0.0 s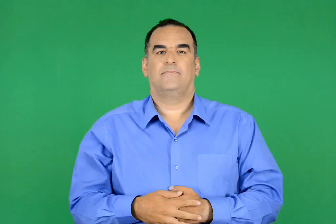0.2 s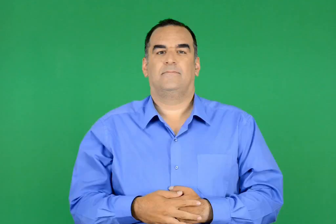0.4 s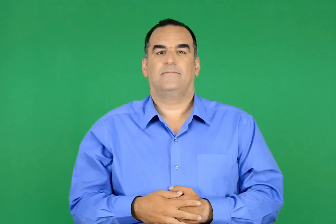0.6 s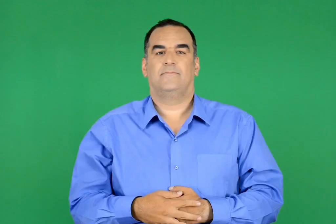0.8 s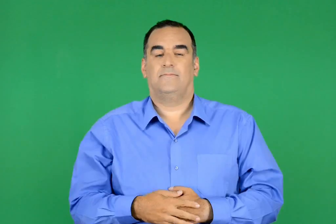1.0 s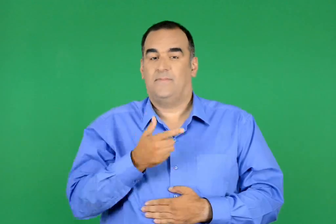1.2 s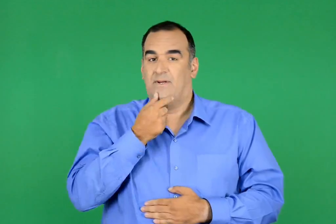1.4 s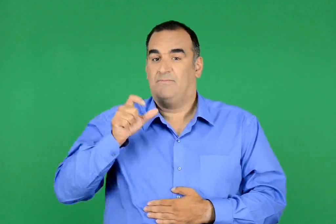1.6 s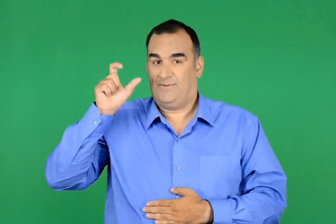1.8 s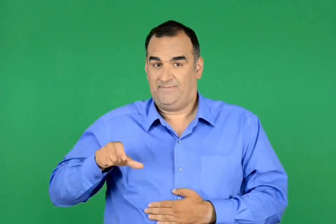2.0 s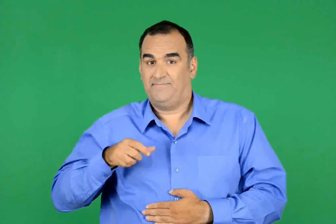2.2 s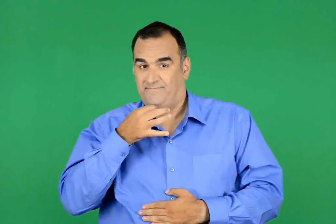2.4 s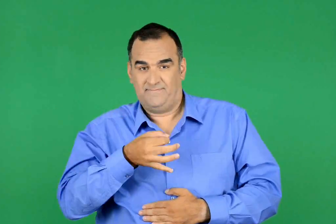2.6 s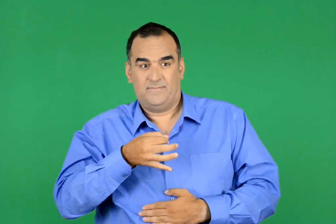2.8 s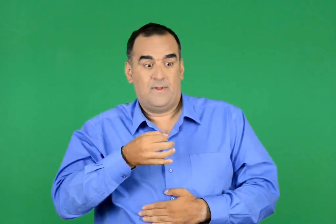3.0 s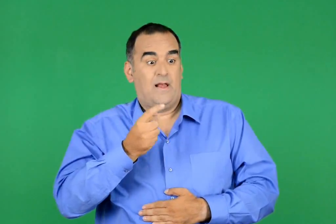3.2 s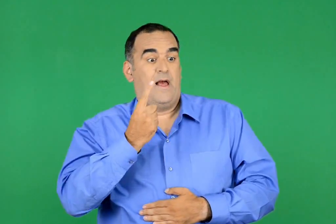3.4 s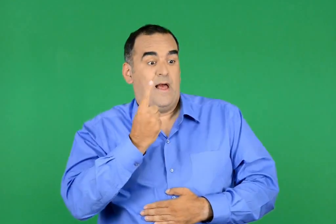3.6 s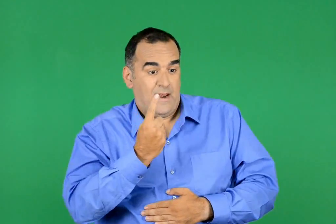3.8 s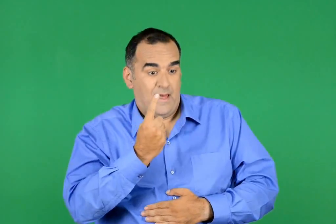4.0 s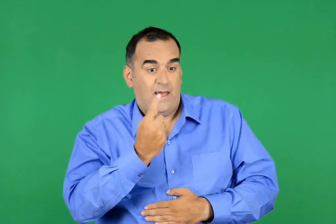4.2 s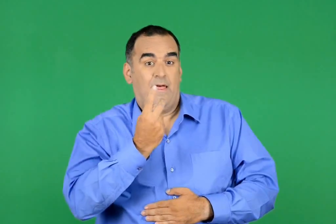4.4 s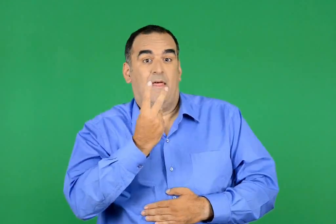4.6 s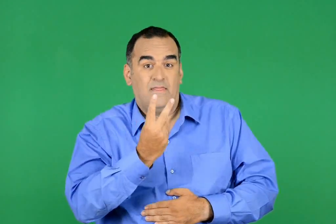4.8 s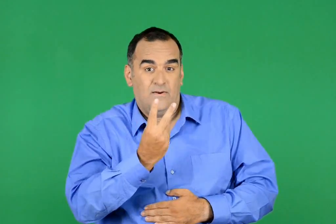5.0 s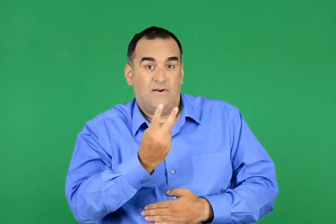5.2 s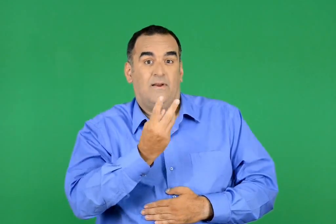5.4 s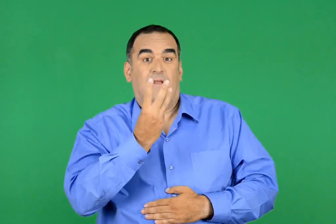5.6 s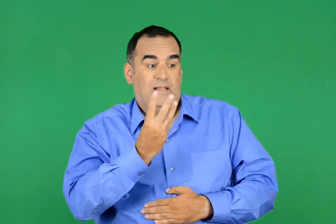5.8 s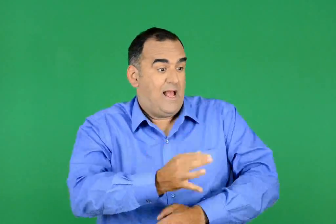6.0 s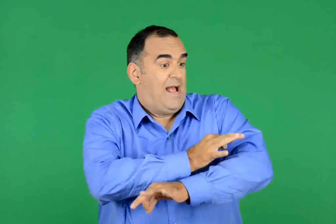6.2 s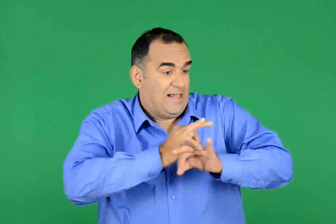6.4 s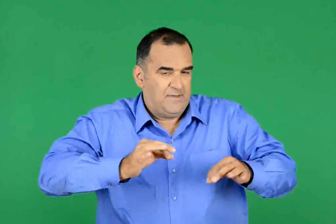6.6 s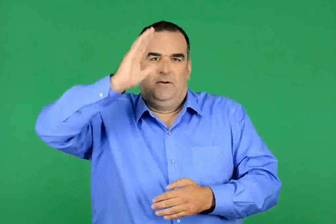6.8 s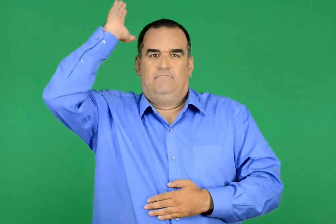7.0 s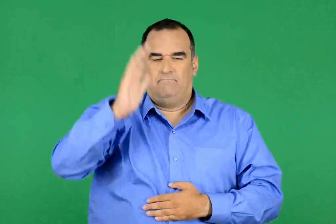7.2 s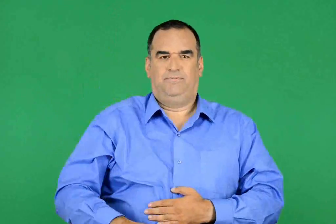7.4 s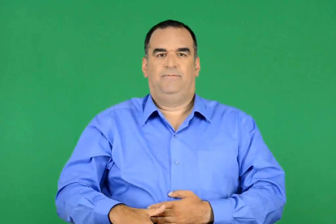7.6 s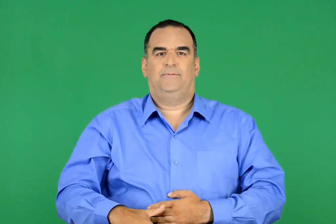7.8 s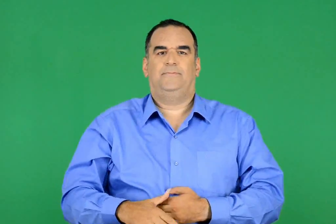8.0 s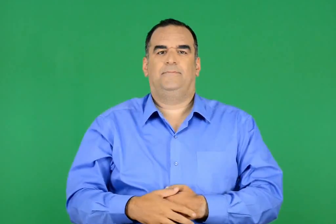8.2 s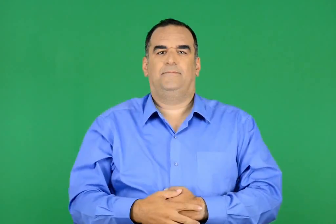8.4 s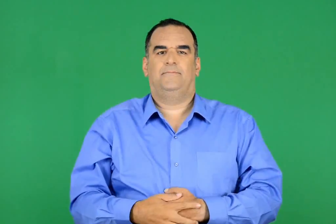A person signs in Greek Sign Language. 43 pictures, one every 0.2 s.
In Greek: εμπρός έτοιμοι ; ένα δύο τρία
